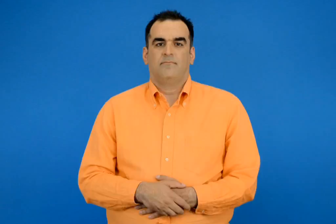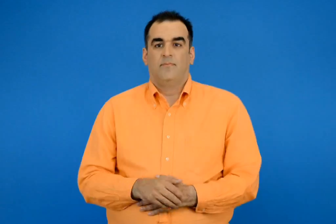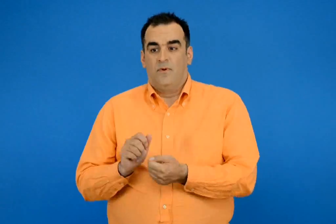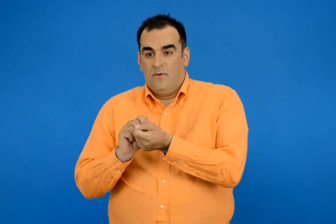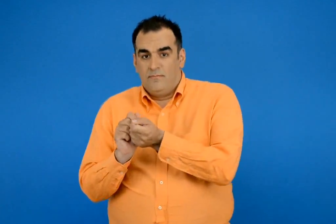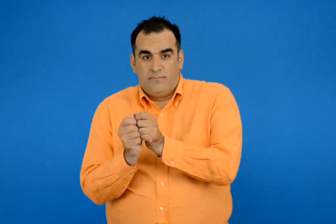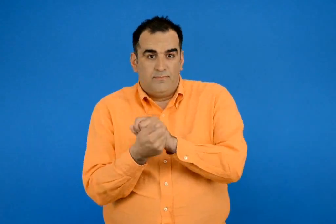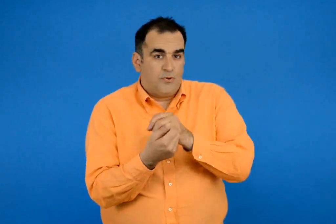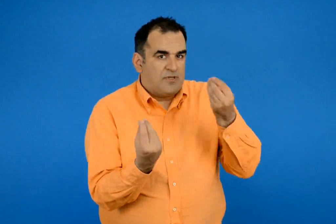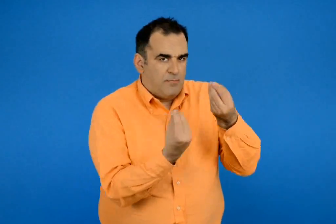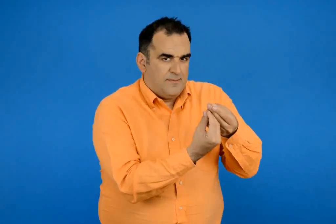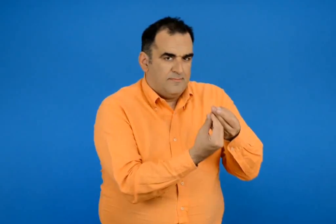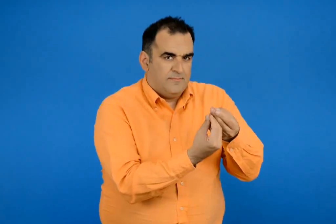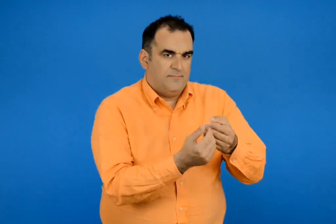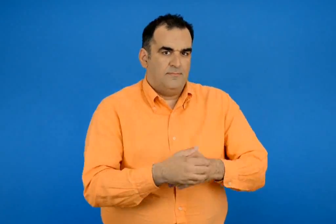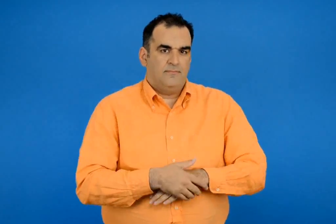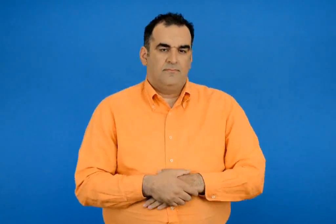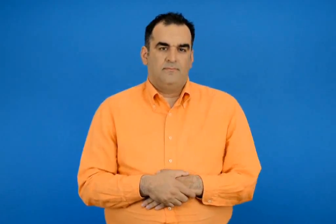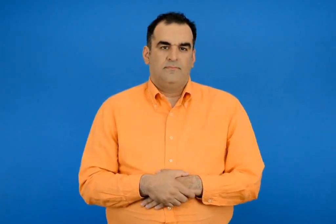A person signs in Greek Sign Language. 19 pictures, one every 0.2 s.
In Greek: προσαρμογή
